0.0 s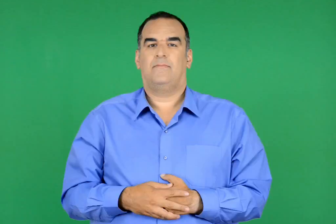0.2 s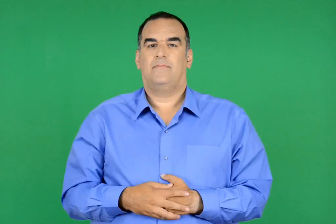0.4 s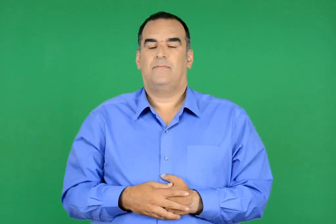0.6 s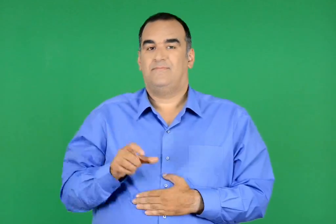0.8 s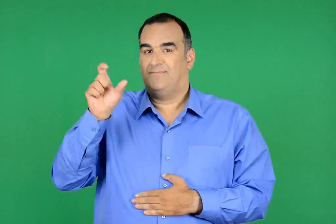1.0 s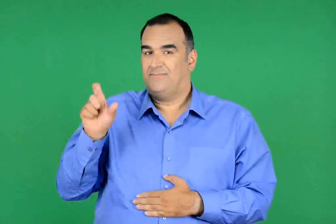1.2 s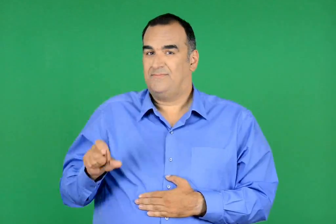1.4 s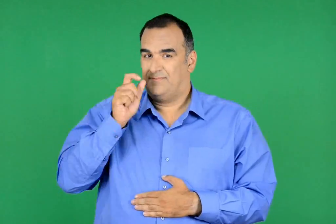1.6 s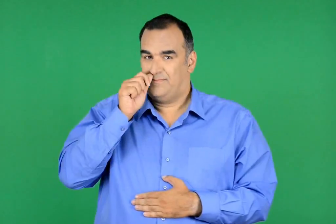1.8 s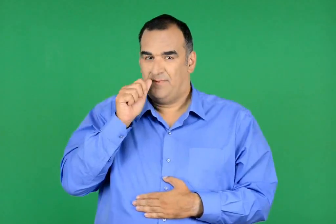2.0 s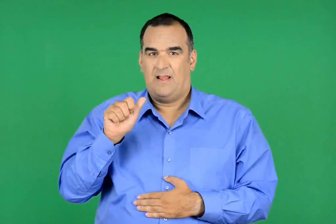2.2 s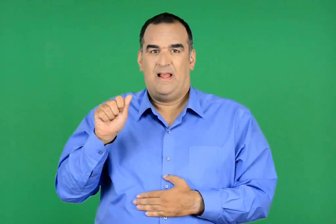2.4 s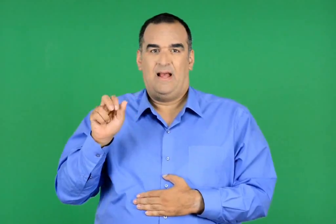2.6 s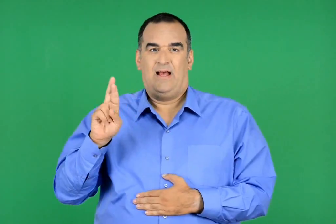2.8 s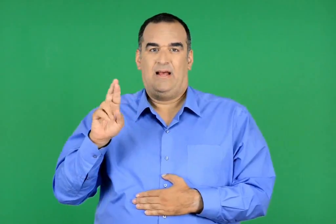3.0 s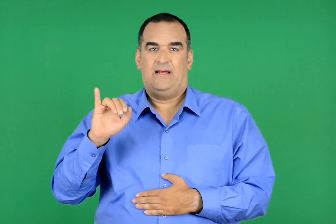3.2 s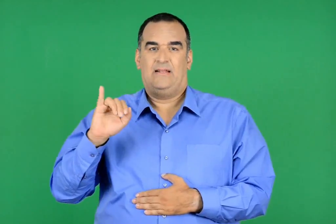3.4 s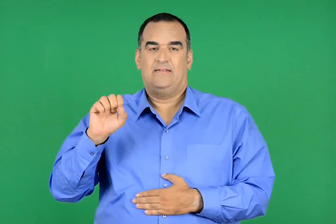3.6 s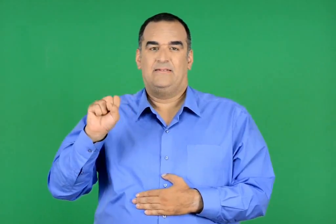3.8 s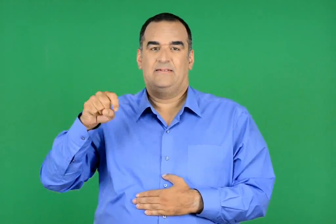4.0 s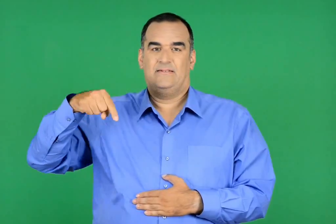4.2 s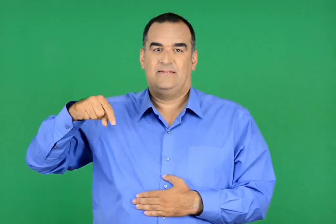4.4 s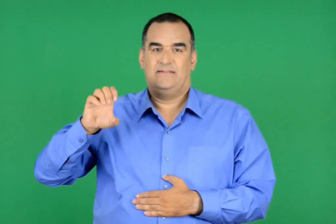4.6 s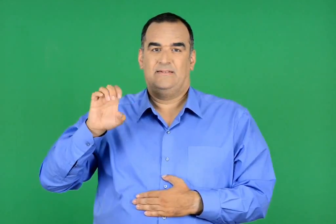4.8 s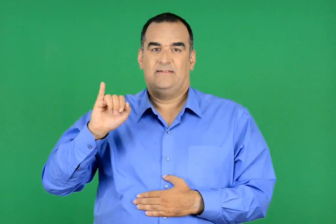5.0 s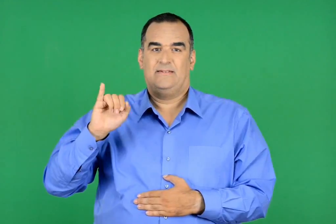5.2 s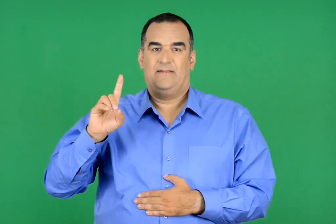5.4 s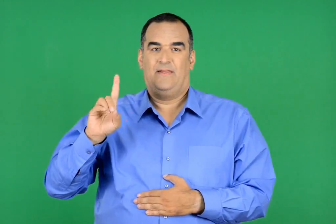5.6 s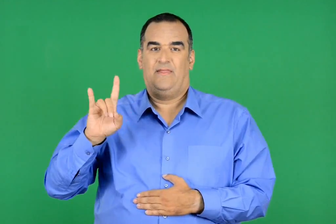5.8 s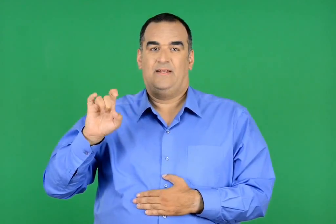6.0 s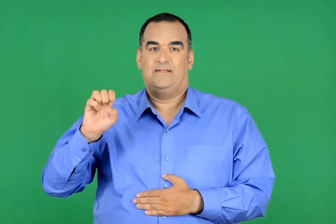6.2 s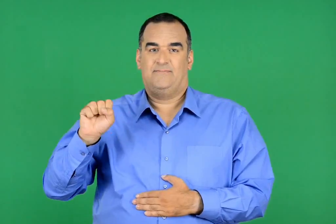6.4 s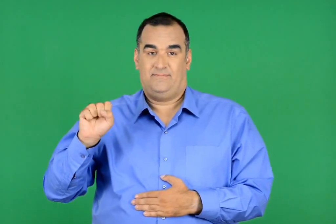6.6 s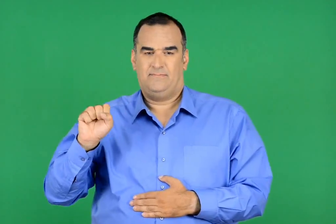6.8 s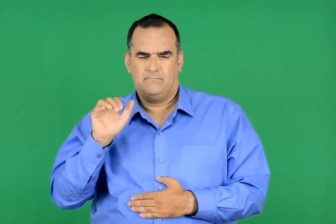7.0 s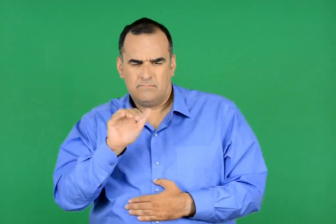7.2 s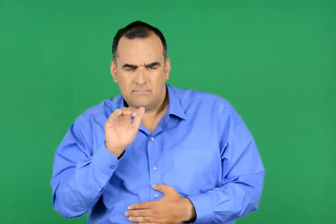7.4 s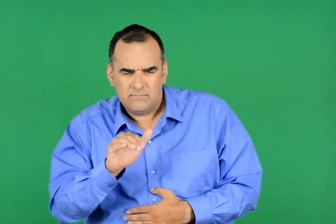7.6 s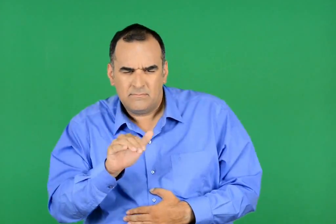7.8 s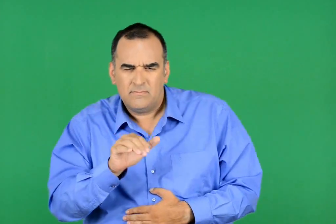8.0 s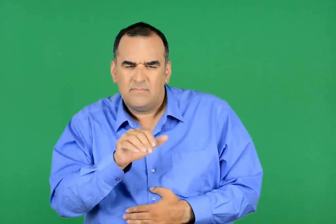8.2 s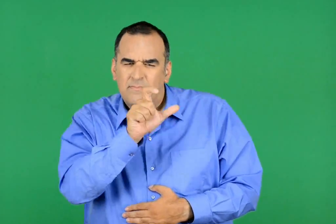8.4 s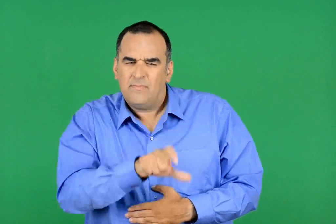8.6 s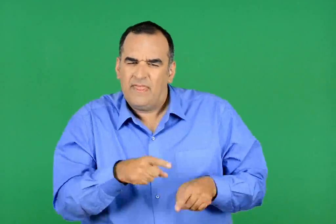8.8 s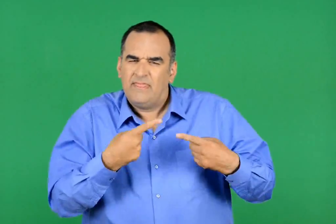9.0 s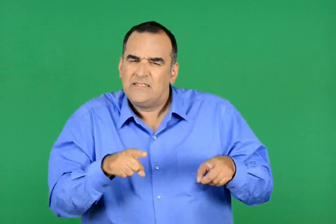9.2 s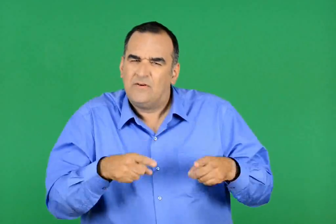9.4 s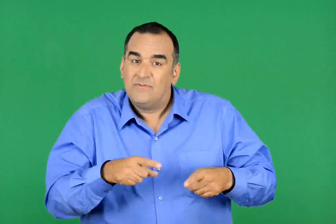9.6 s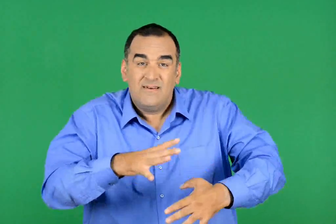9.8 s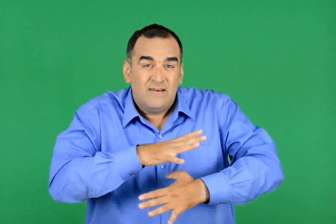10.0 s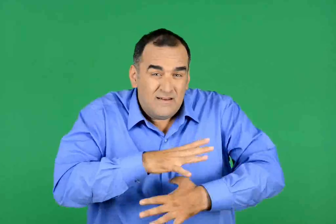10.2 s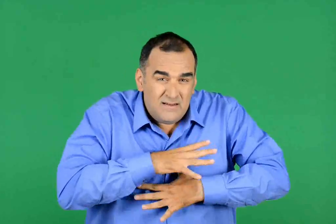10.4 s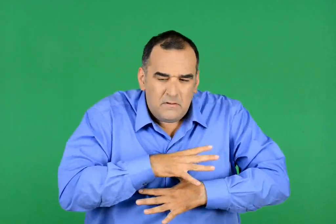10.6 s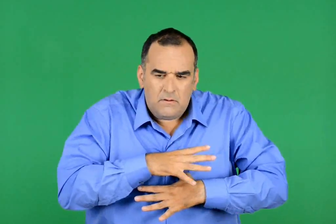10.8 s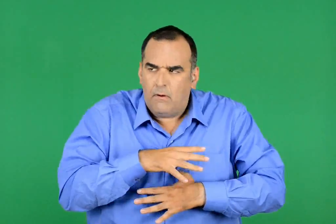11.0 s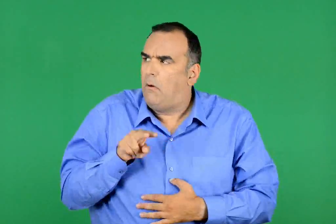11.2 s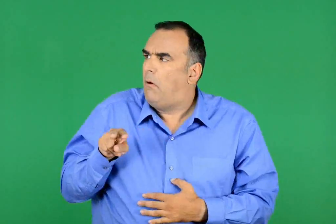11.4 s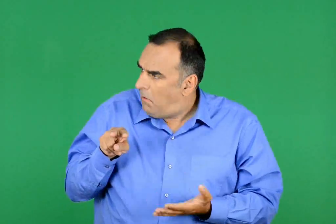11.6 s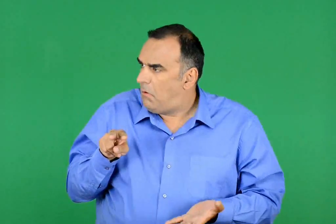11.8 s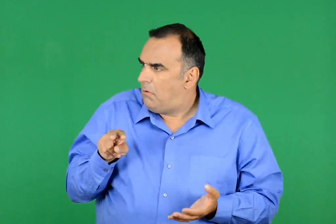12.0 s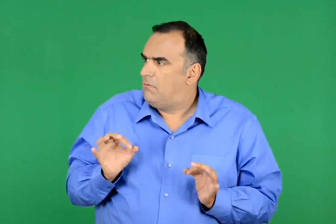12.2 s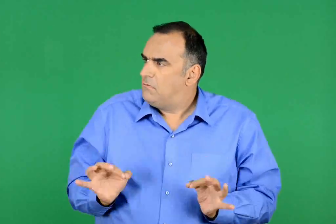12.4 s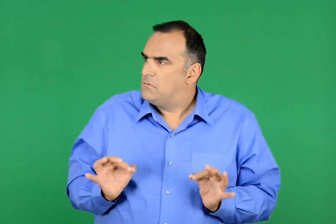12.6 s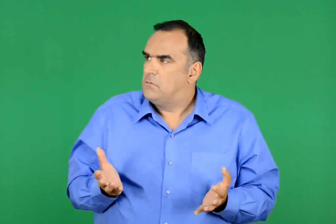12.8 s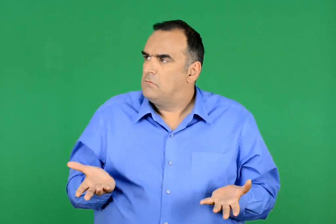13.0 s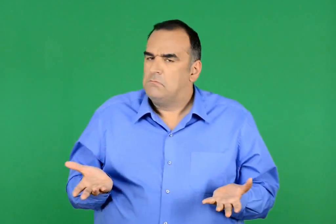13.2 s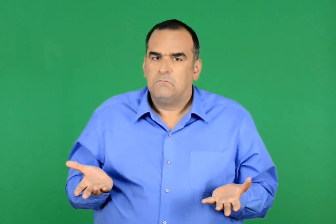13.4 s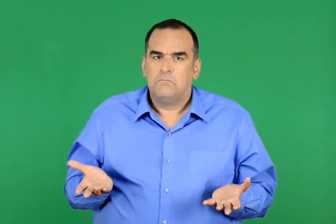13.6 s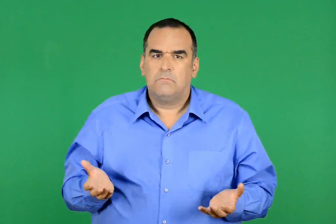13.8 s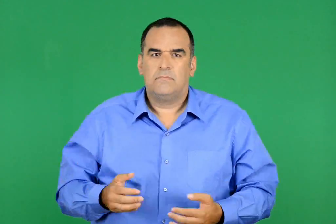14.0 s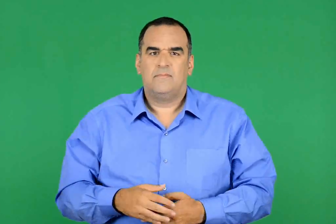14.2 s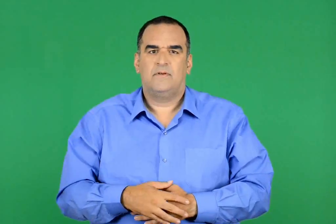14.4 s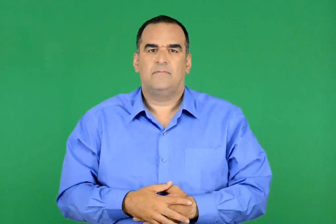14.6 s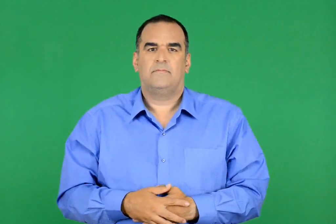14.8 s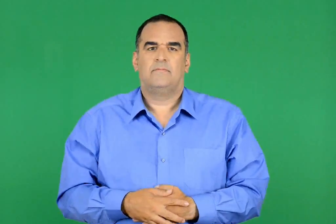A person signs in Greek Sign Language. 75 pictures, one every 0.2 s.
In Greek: θα παίξει κι ο δάσκαλος , τον πληροφόρησε ο αριστείδης , αλλά εκείνος , σαν να το βρήκε πολύ φυσικό , δεν έδειξε καµιά απορία
